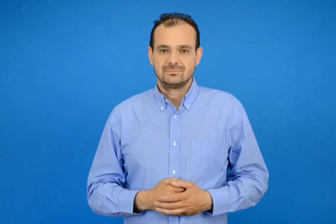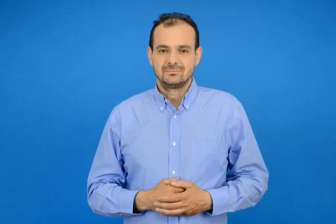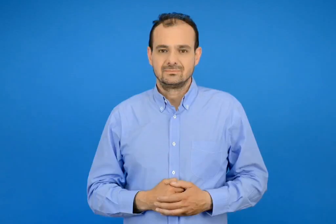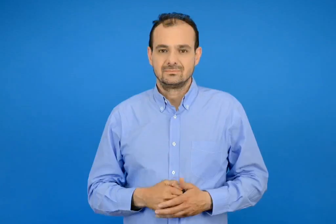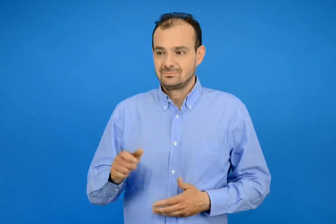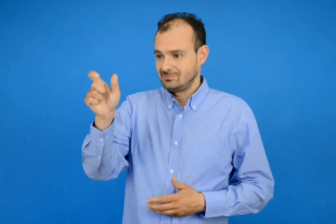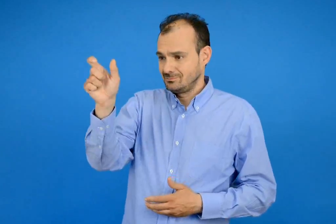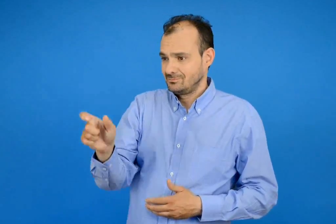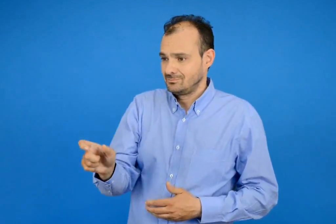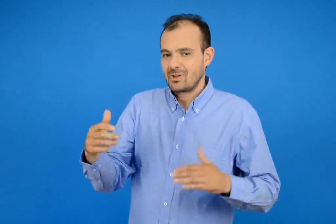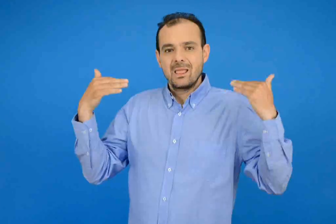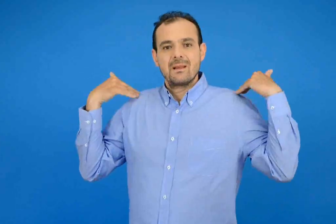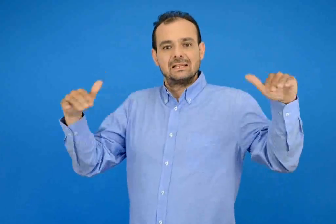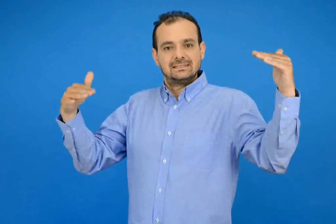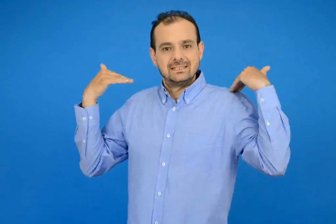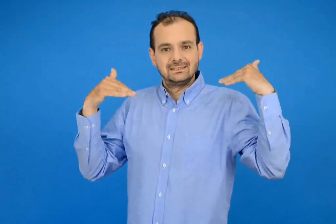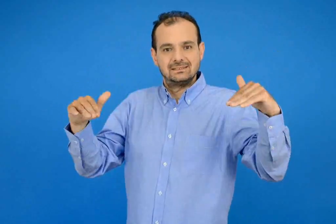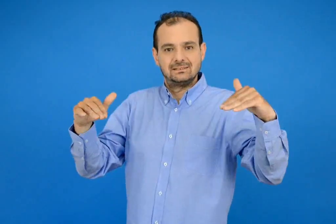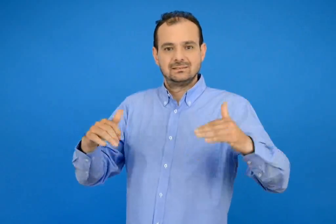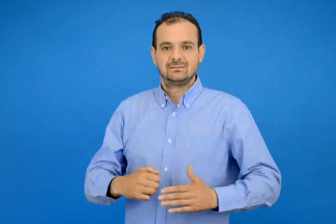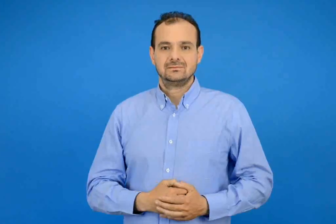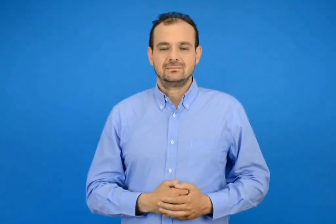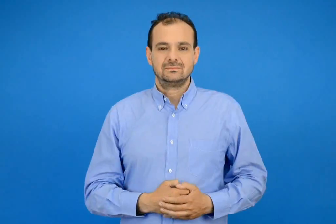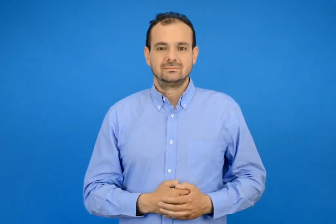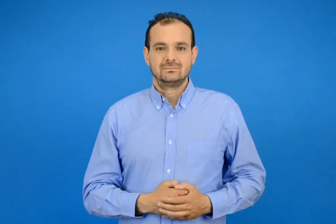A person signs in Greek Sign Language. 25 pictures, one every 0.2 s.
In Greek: γυμναστής
